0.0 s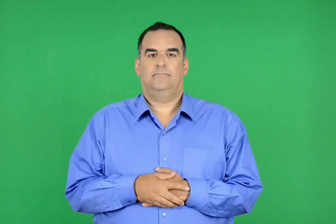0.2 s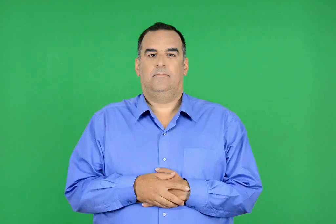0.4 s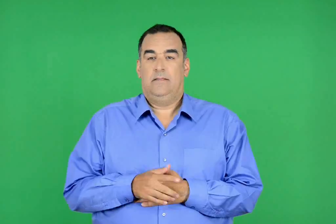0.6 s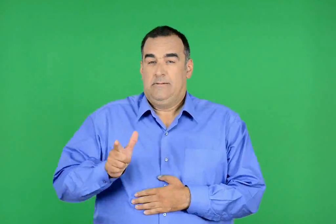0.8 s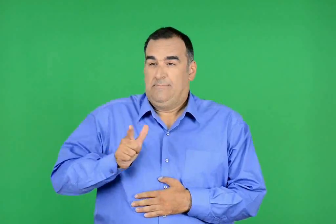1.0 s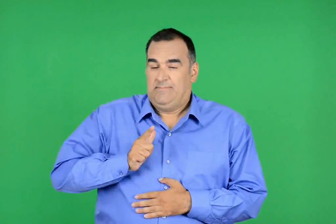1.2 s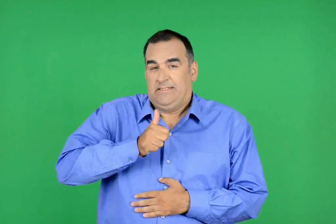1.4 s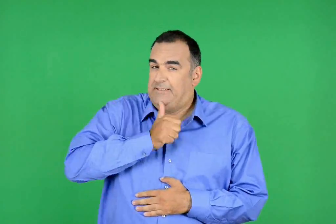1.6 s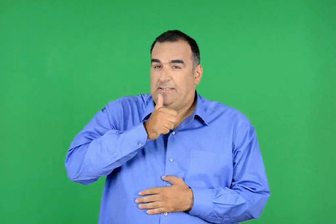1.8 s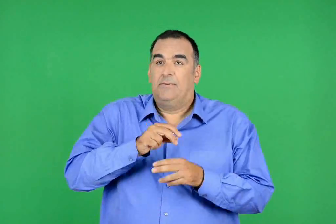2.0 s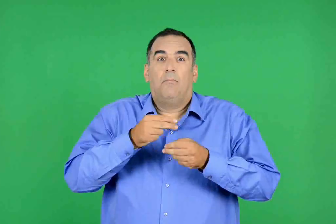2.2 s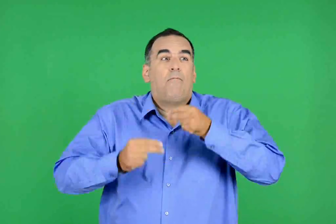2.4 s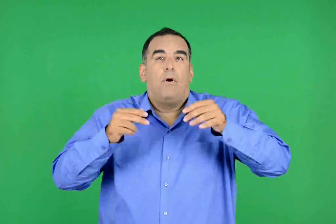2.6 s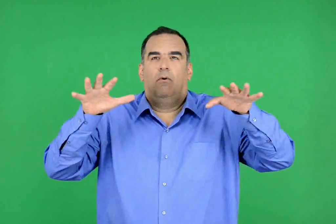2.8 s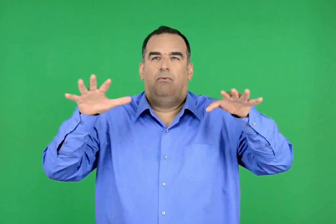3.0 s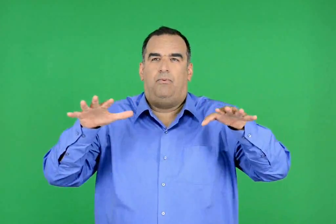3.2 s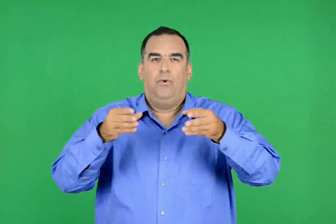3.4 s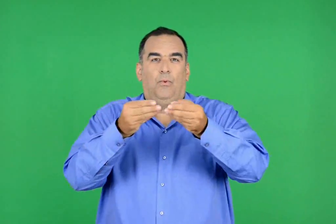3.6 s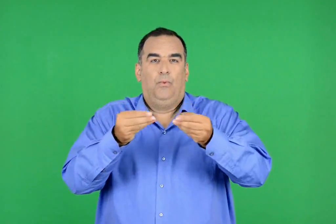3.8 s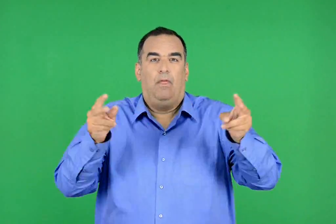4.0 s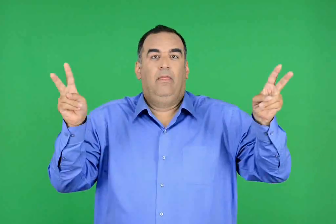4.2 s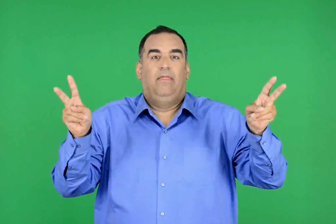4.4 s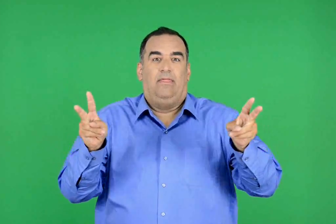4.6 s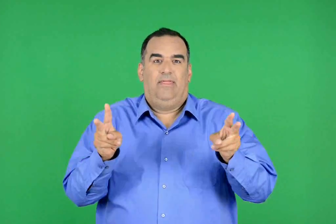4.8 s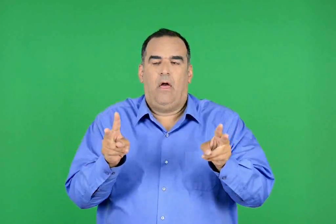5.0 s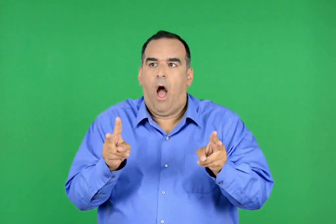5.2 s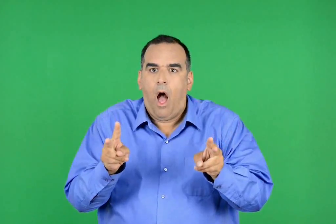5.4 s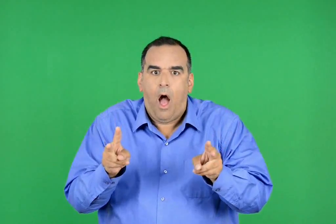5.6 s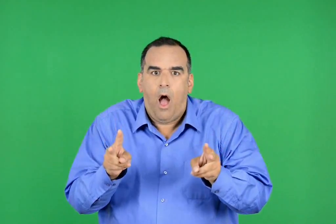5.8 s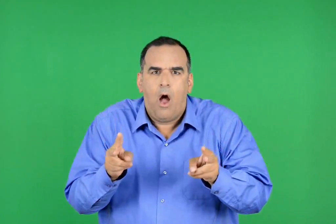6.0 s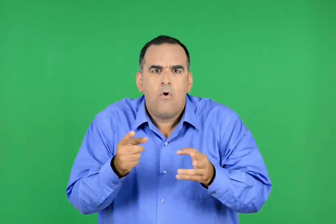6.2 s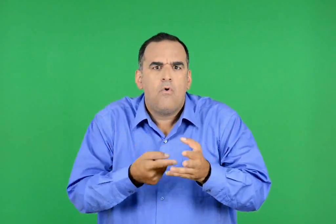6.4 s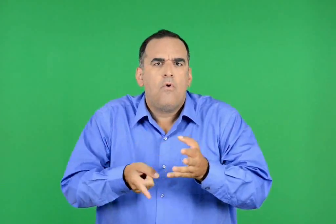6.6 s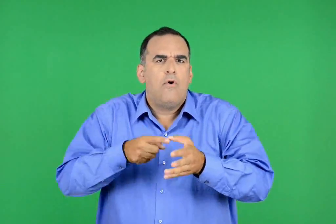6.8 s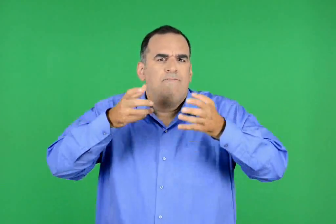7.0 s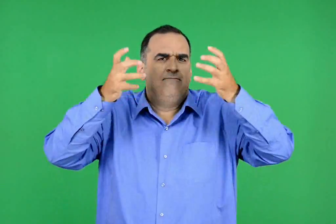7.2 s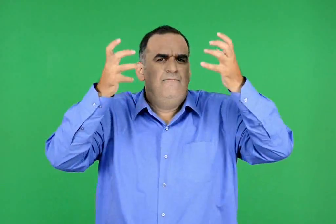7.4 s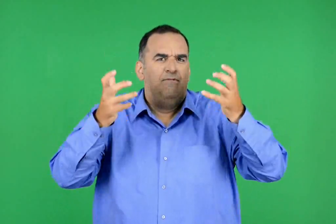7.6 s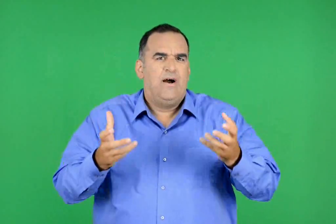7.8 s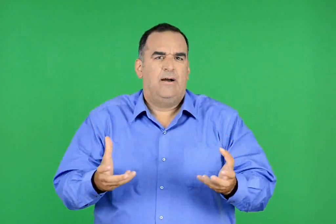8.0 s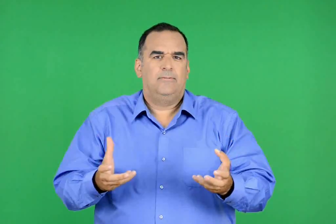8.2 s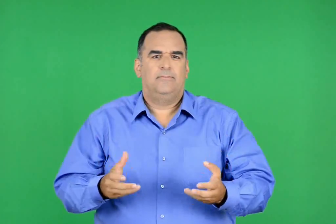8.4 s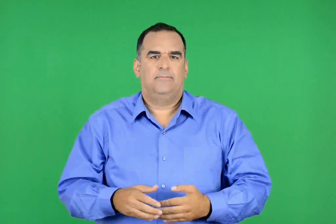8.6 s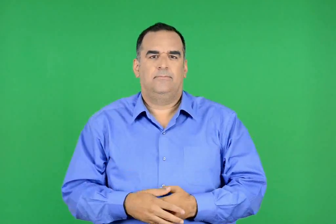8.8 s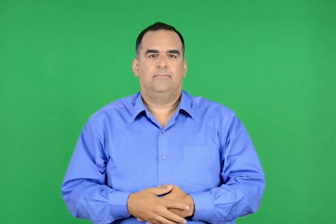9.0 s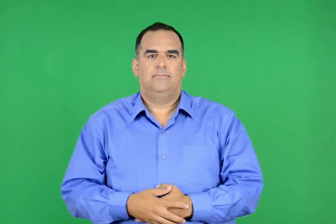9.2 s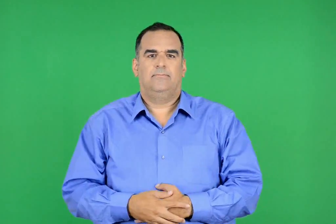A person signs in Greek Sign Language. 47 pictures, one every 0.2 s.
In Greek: και να σου την τώρα εδώ μέσα , άγρια μεσάνυχτα
